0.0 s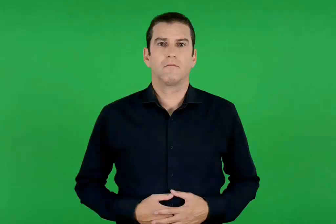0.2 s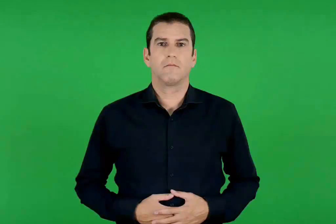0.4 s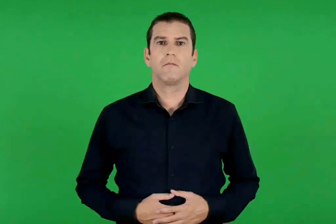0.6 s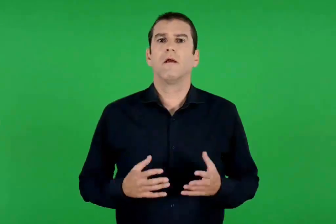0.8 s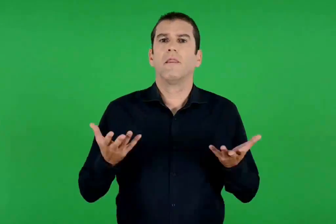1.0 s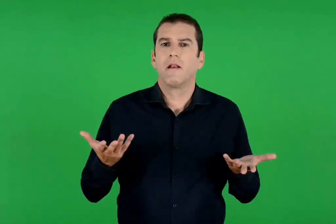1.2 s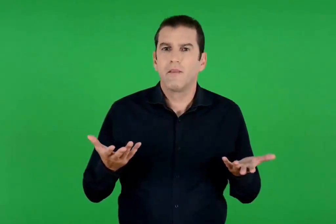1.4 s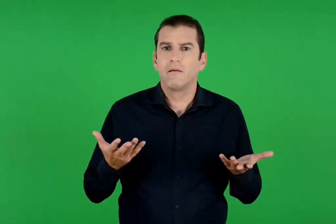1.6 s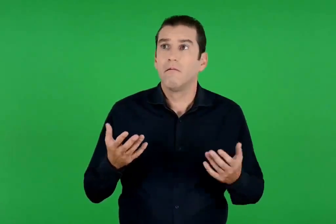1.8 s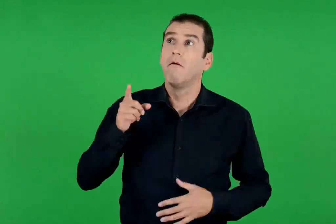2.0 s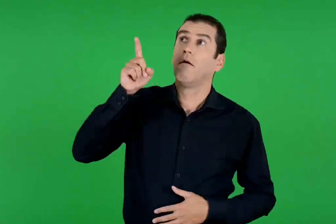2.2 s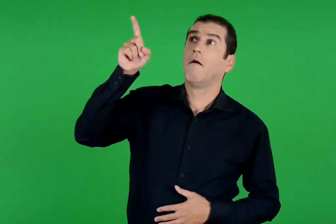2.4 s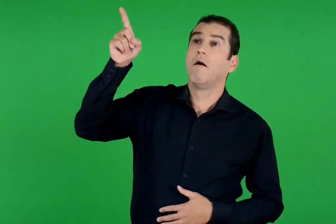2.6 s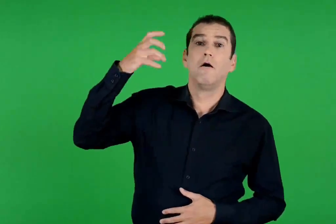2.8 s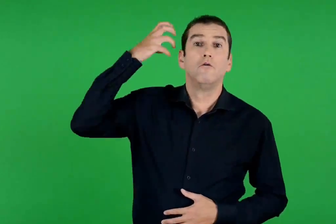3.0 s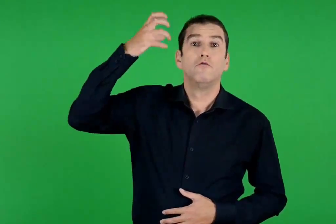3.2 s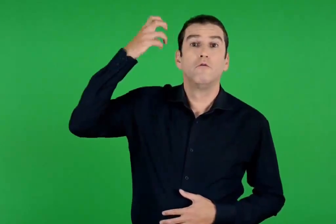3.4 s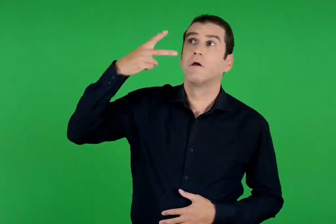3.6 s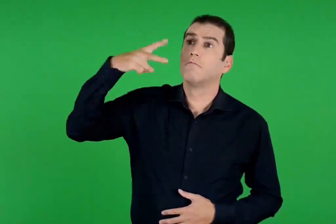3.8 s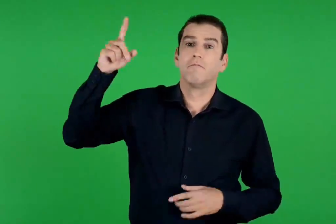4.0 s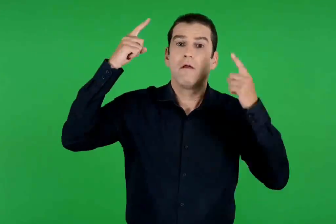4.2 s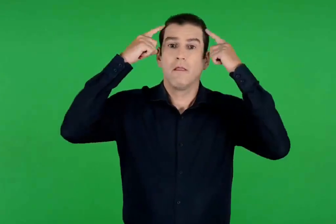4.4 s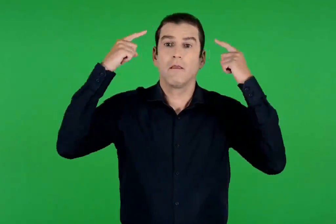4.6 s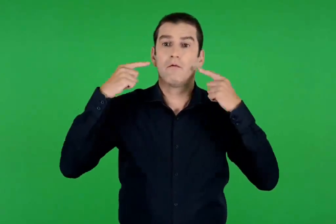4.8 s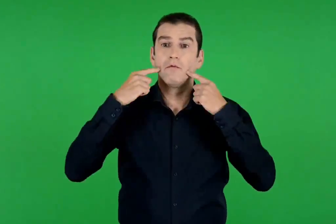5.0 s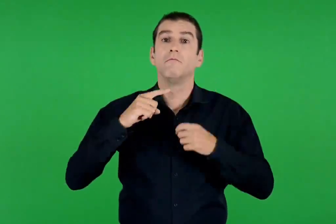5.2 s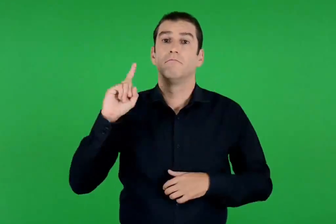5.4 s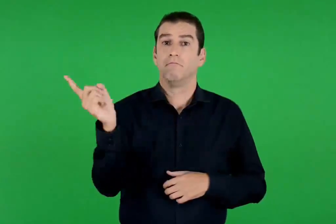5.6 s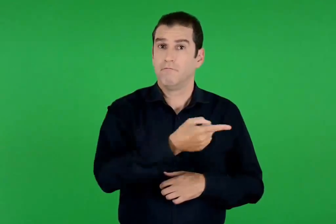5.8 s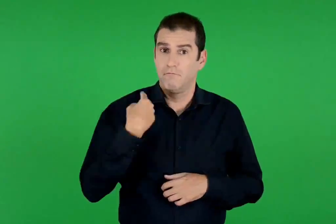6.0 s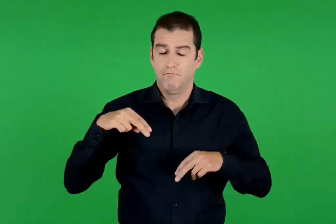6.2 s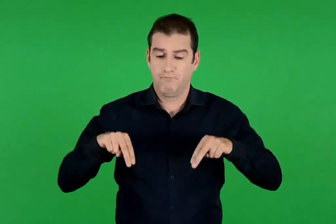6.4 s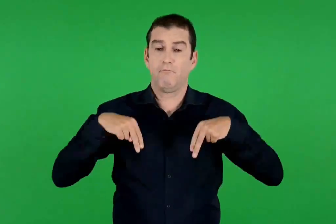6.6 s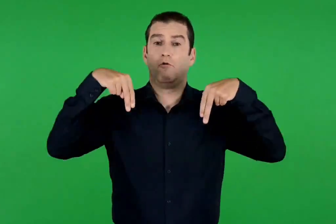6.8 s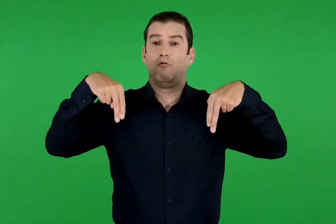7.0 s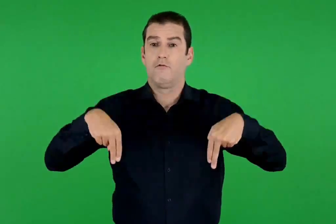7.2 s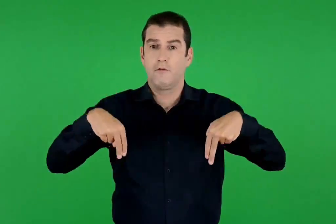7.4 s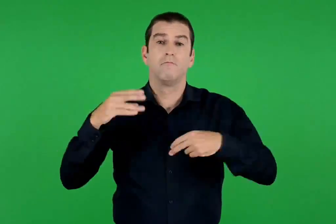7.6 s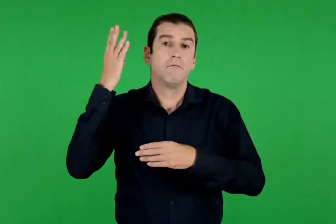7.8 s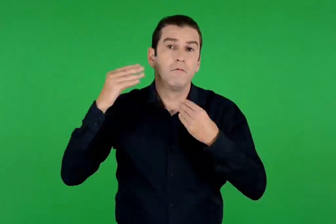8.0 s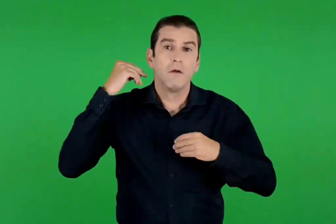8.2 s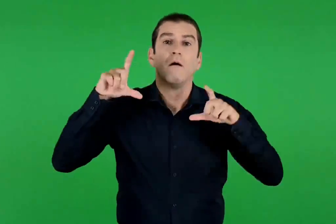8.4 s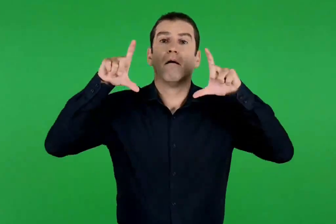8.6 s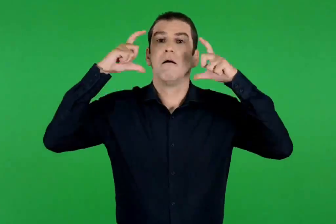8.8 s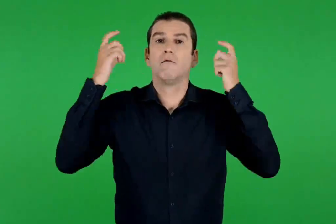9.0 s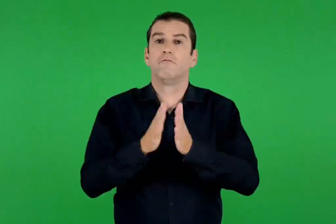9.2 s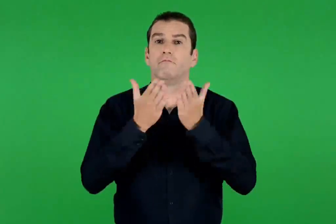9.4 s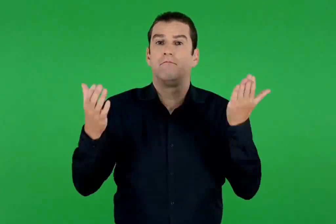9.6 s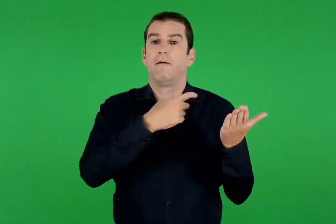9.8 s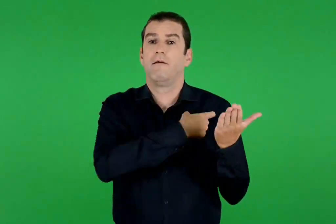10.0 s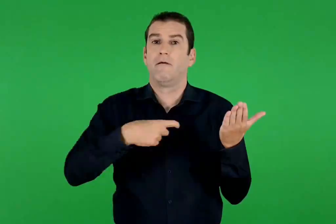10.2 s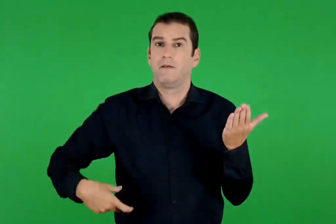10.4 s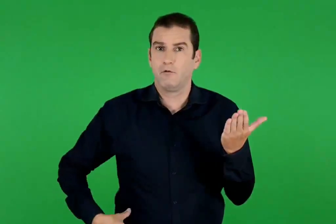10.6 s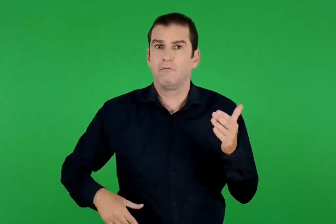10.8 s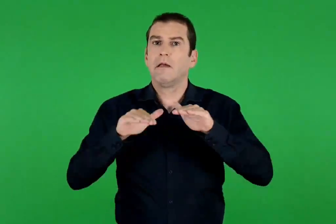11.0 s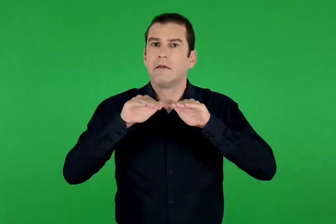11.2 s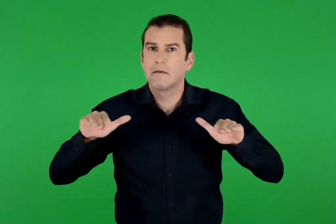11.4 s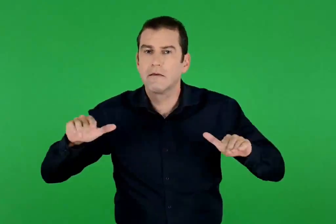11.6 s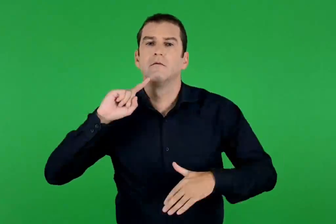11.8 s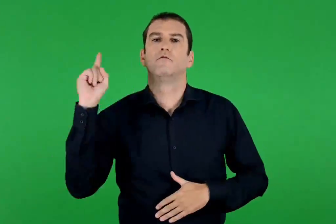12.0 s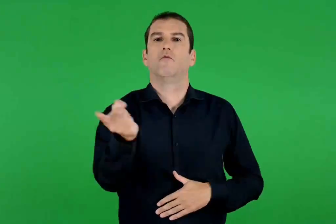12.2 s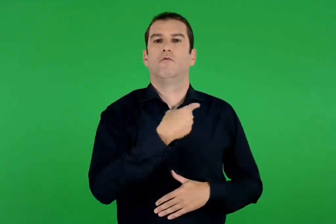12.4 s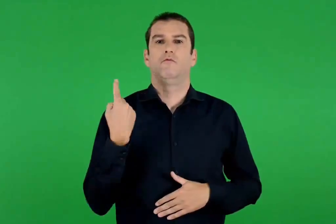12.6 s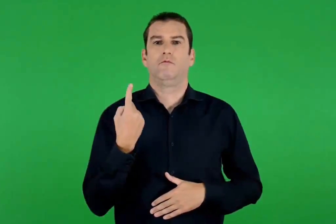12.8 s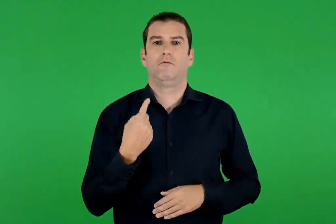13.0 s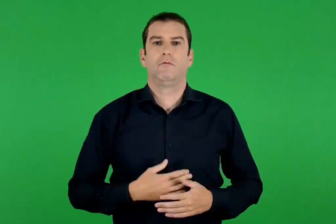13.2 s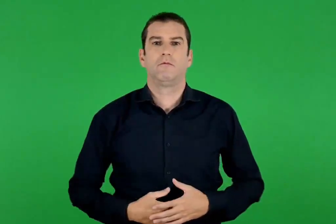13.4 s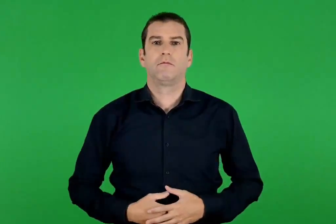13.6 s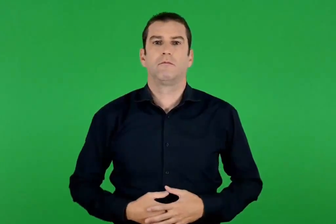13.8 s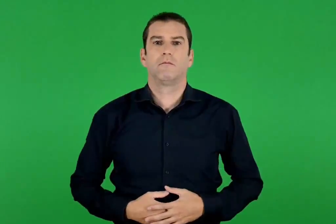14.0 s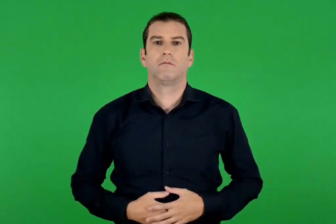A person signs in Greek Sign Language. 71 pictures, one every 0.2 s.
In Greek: δηλαδή να , η σοφία του θεού. ας σταθούμε όρθιοι για να ακούσουμε το άγιο ευαγγέλιο. ειρήνη σε όλους
